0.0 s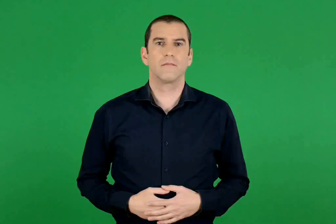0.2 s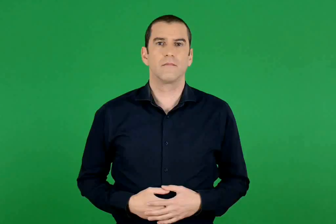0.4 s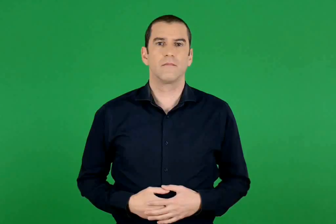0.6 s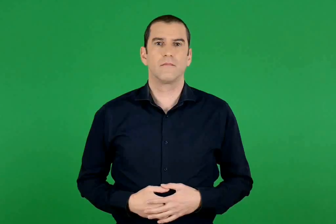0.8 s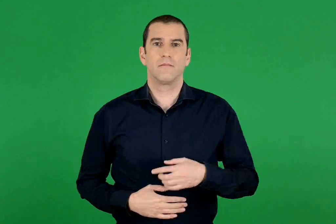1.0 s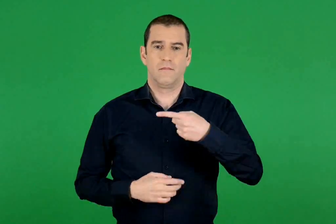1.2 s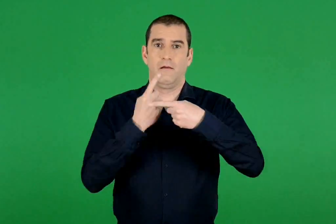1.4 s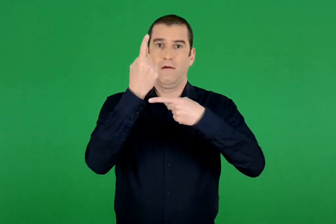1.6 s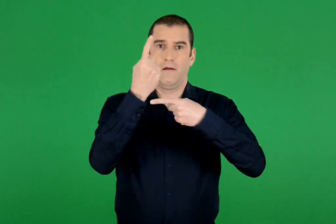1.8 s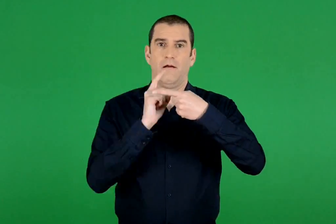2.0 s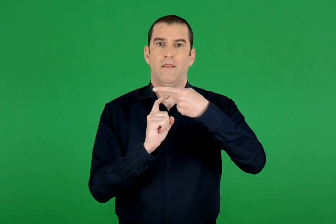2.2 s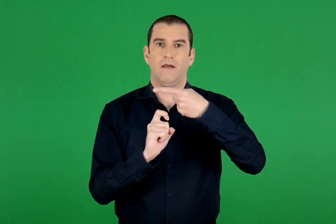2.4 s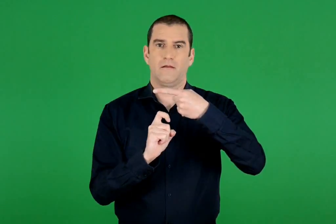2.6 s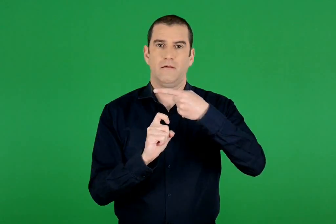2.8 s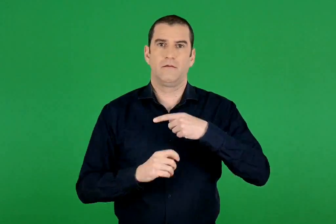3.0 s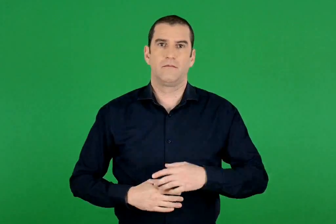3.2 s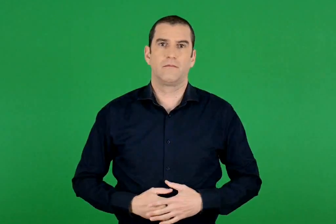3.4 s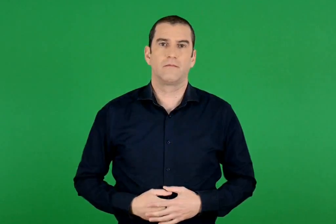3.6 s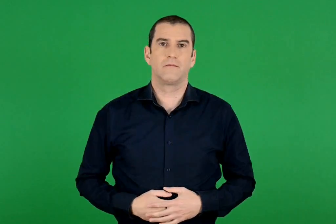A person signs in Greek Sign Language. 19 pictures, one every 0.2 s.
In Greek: δέκατα
